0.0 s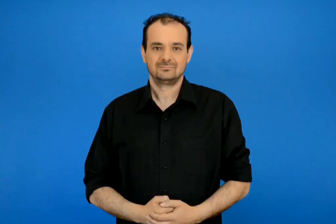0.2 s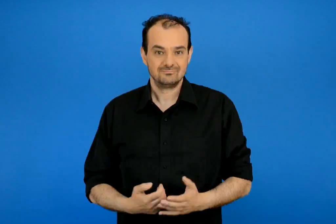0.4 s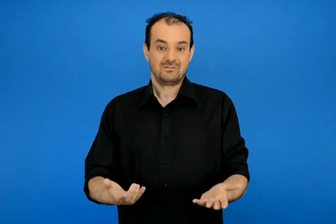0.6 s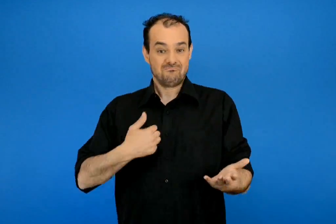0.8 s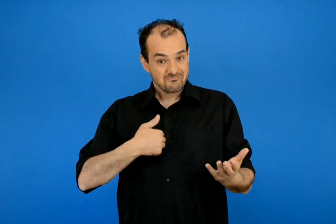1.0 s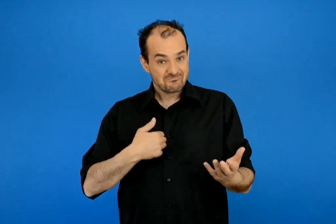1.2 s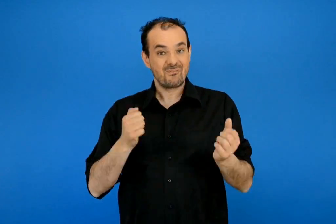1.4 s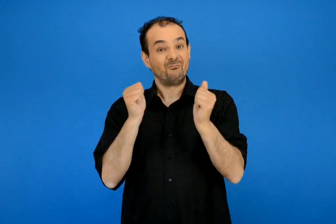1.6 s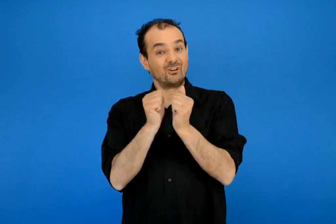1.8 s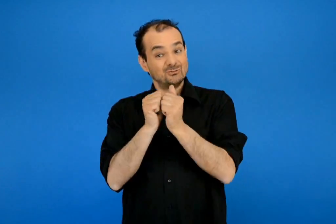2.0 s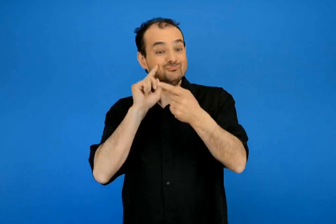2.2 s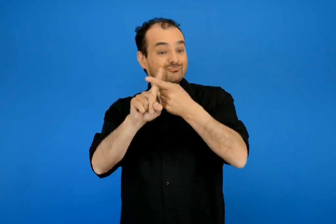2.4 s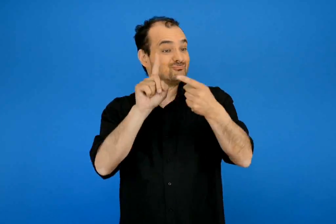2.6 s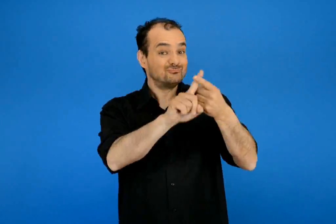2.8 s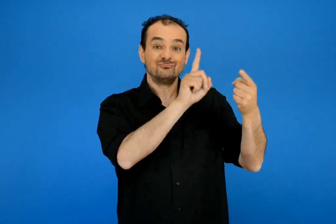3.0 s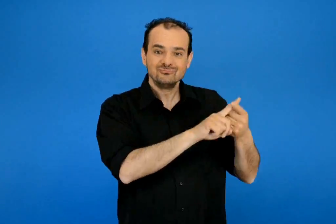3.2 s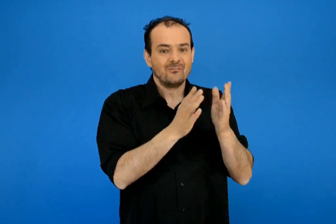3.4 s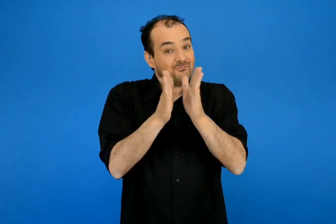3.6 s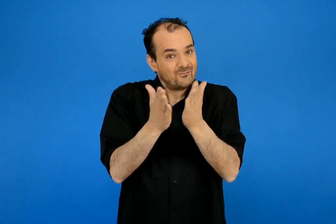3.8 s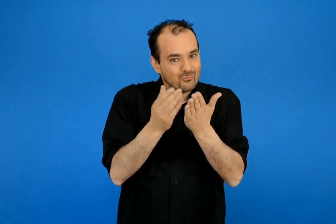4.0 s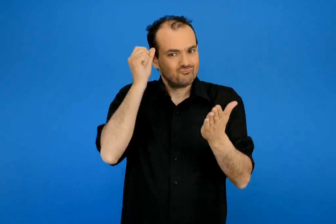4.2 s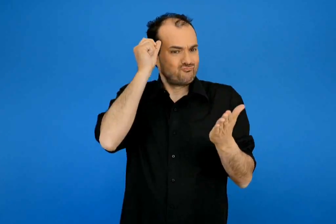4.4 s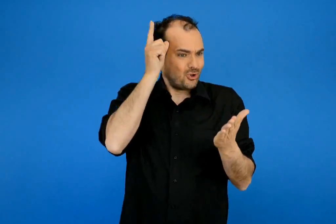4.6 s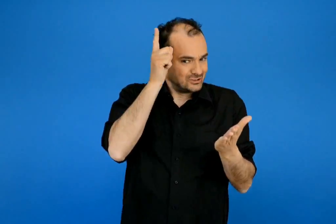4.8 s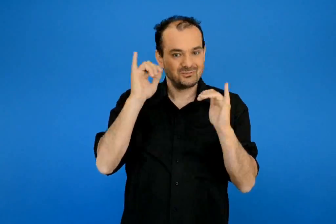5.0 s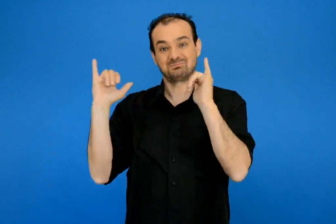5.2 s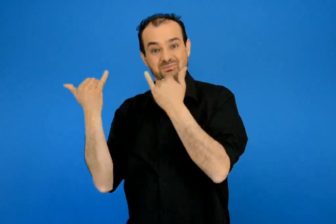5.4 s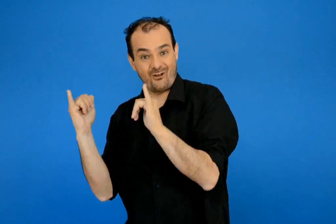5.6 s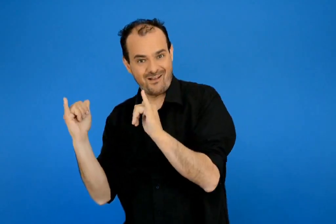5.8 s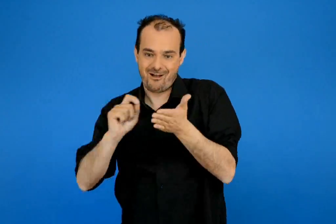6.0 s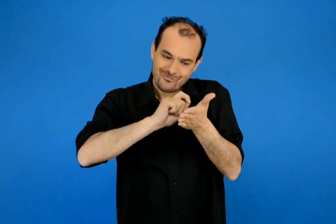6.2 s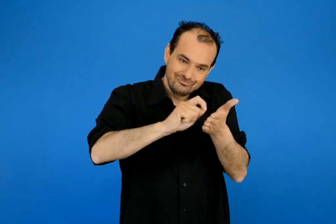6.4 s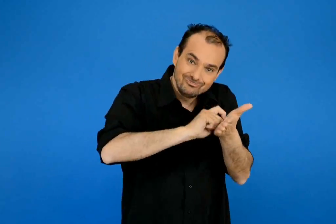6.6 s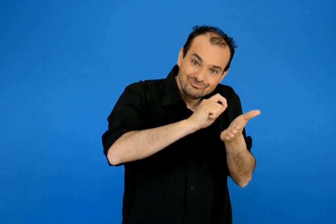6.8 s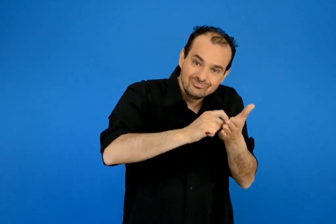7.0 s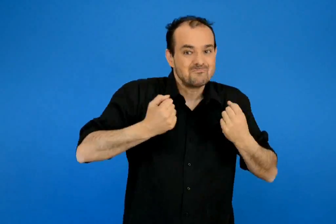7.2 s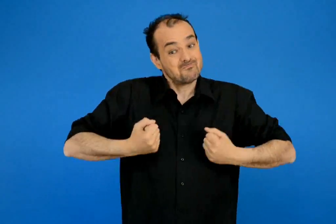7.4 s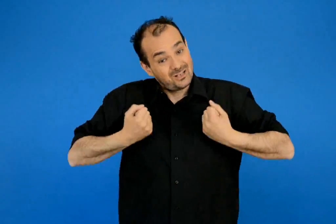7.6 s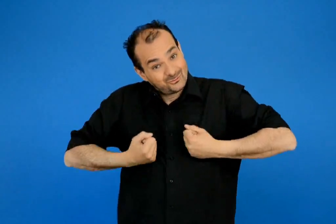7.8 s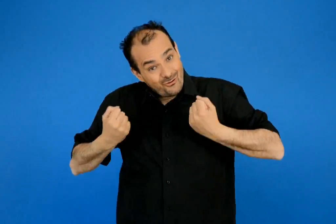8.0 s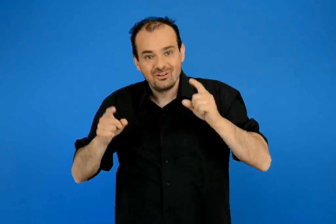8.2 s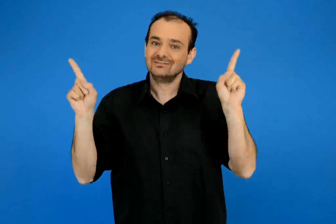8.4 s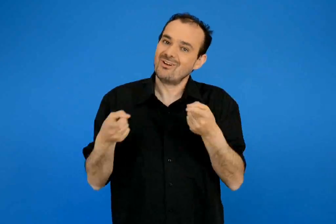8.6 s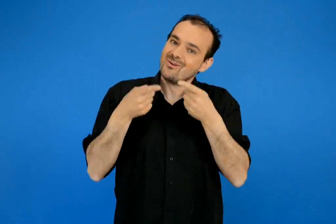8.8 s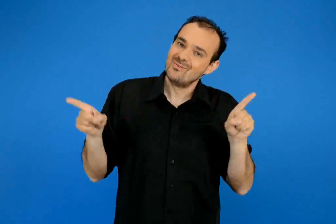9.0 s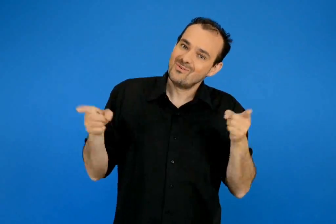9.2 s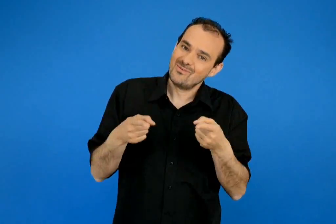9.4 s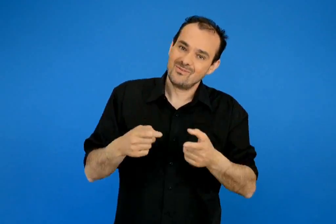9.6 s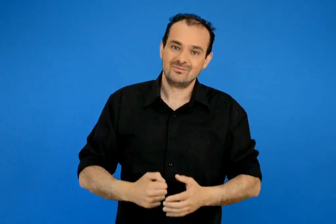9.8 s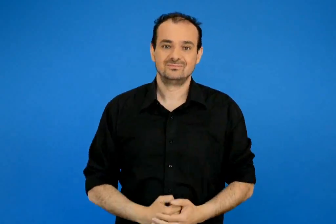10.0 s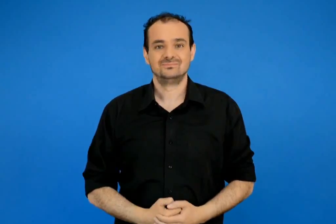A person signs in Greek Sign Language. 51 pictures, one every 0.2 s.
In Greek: βρισκω φίλους και βιβλία γνώσεις και ψυχαγωγία γραφώ παίζω τραγουδώ
